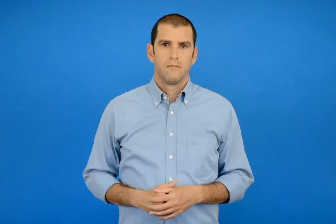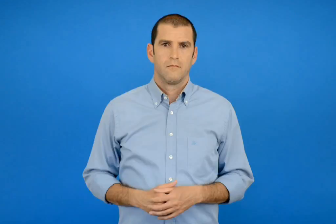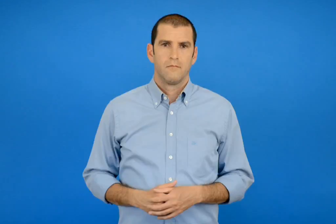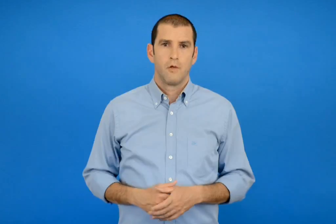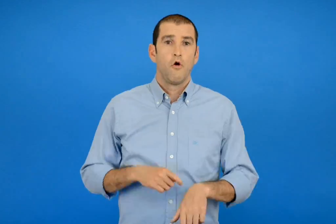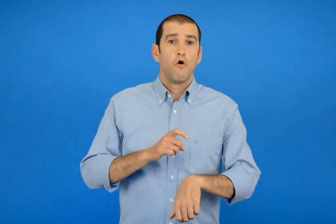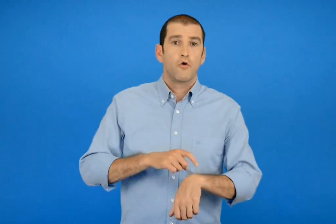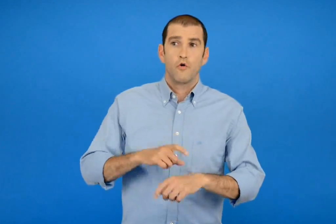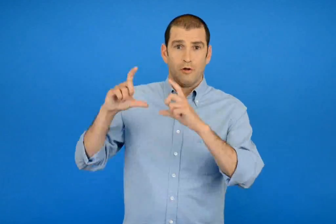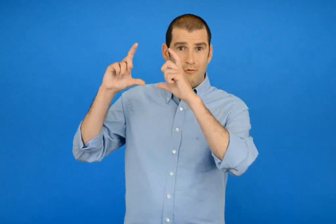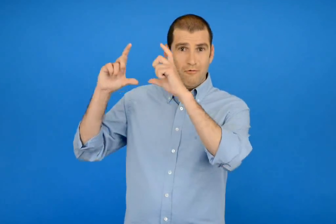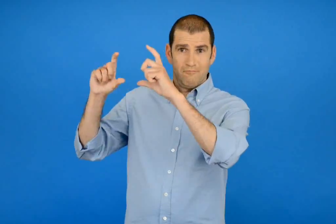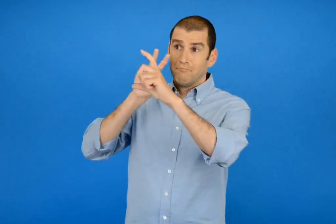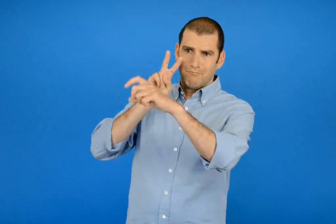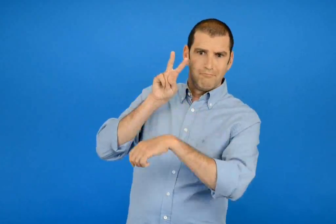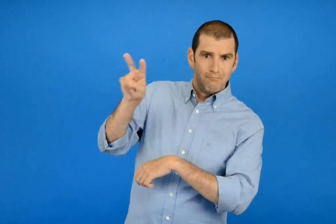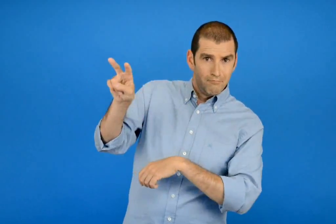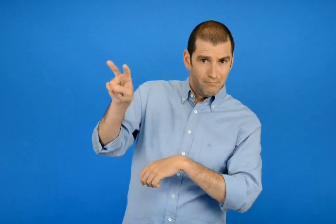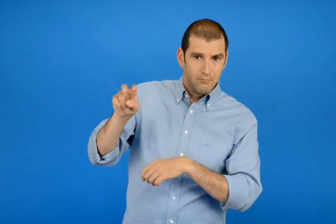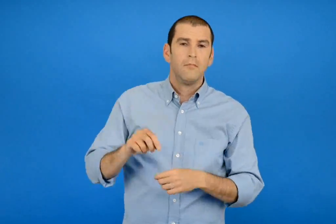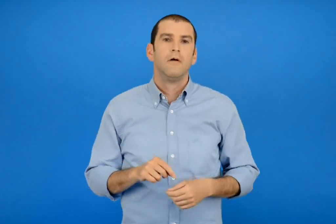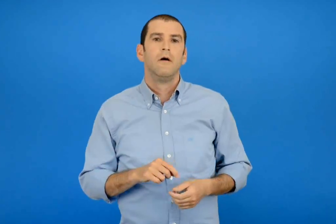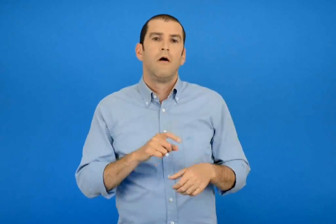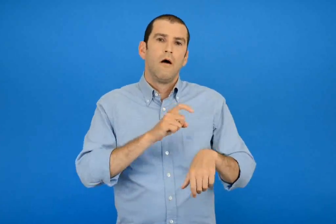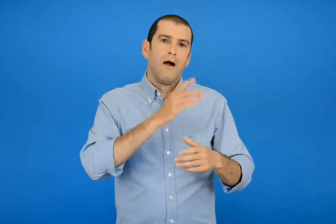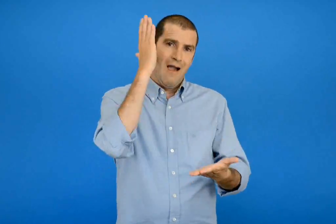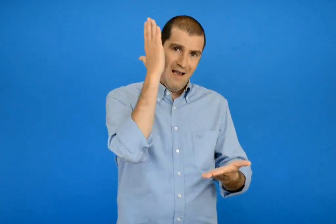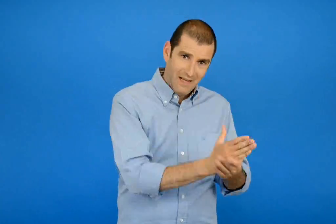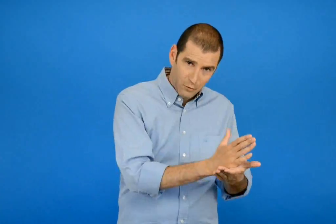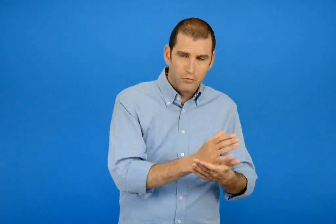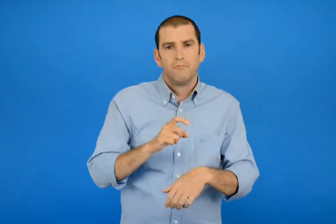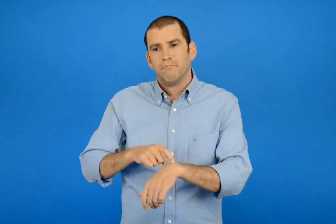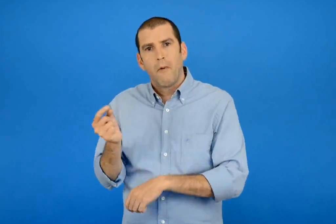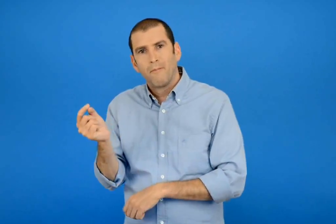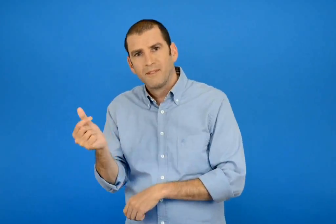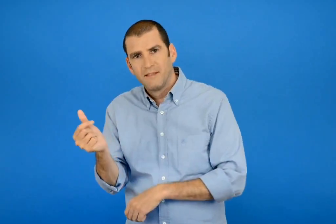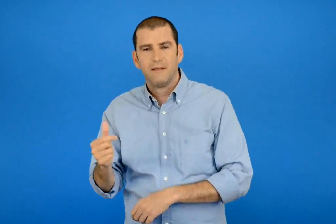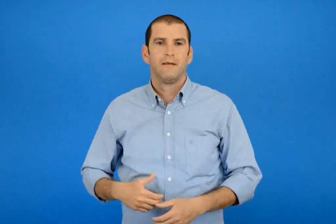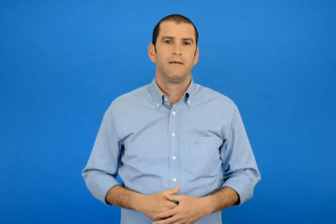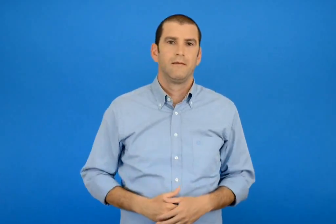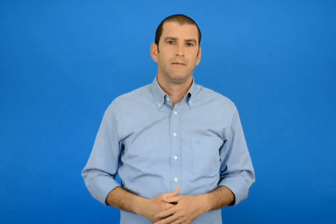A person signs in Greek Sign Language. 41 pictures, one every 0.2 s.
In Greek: να διαβάζουμε την ωρά στο ρολόι ακριβώς και μισή
